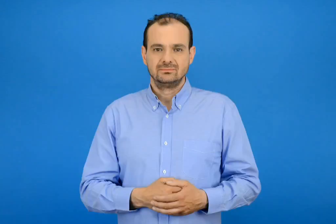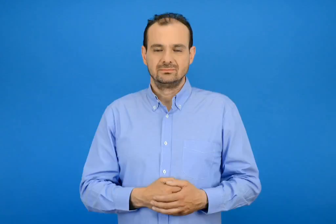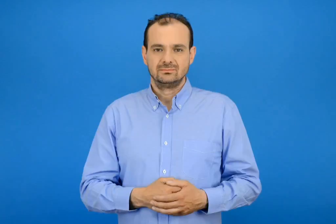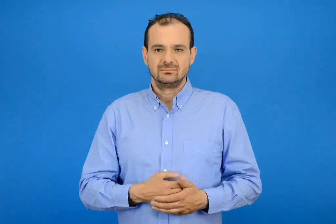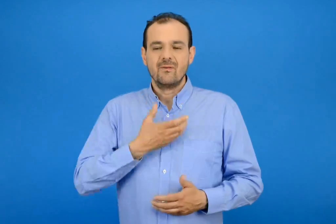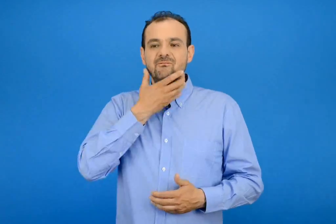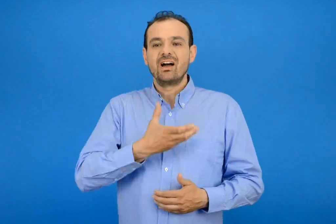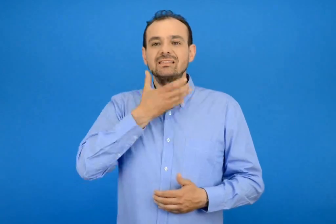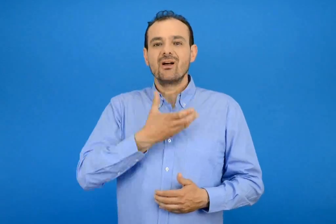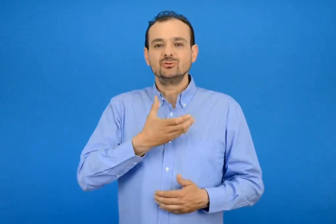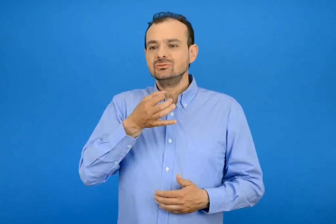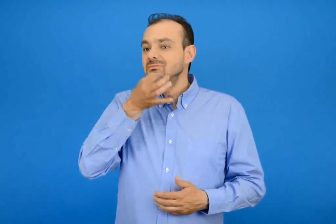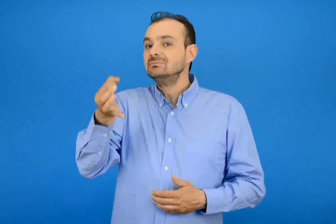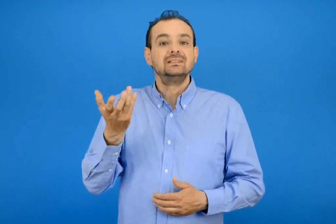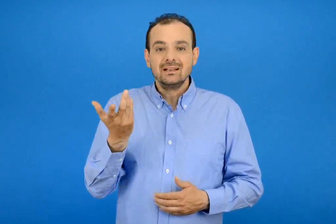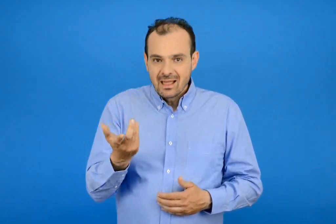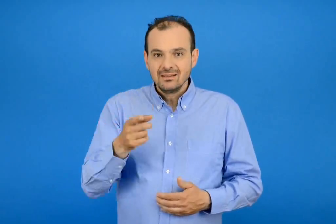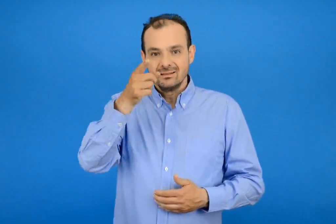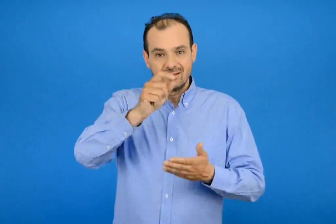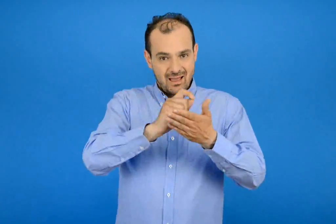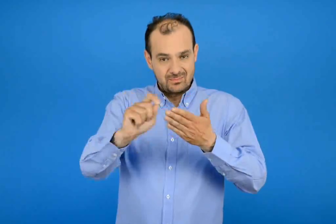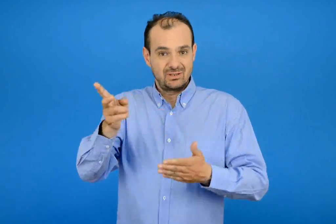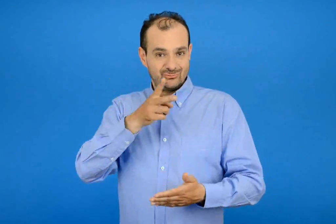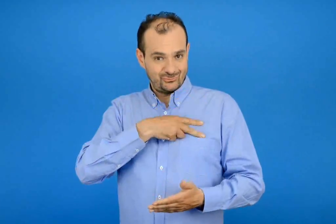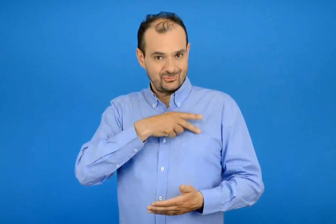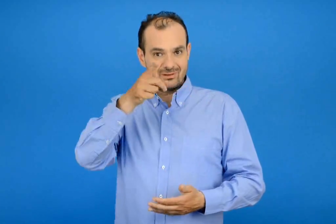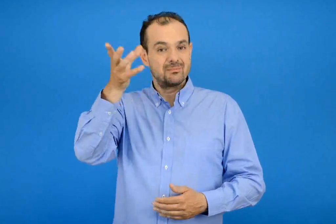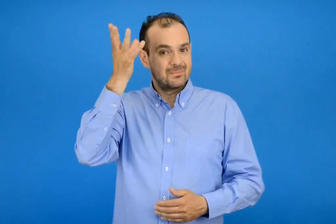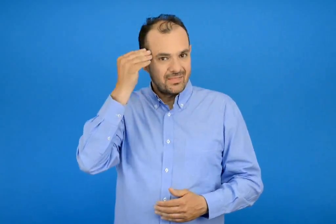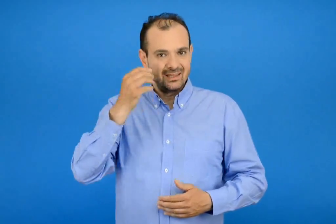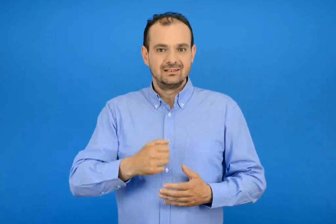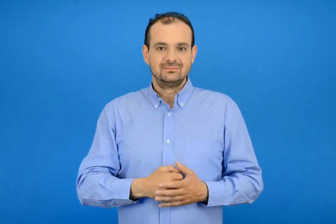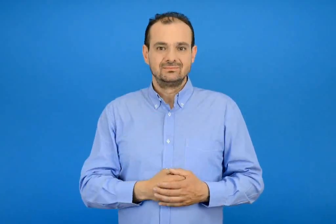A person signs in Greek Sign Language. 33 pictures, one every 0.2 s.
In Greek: μαθέ να γράφεις σωστά τι λέει ο βάτραχος
